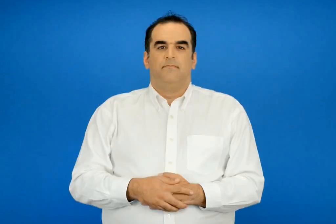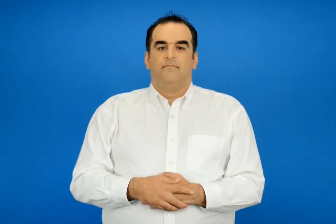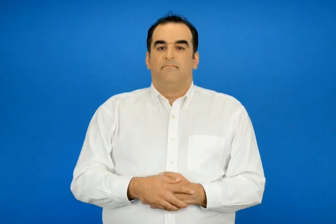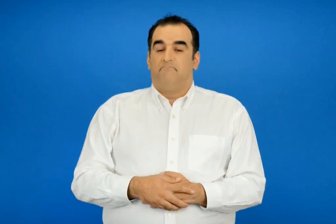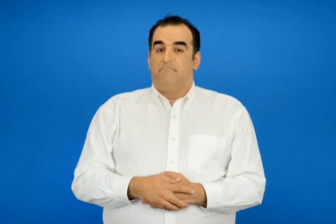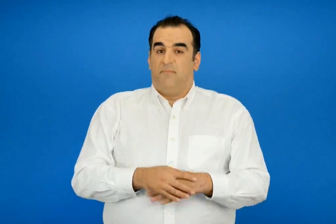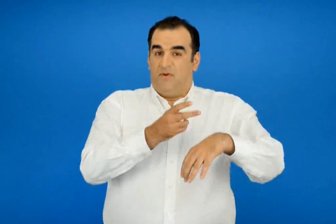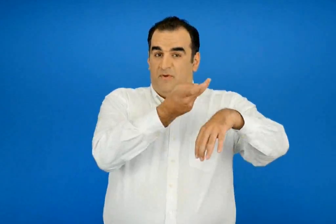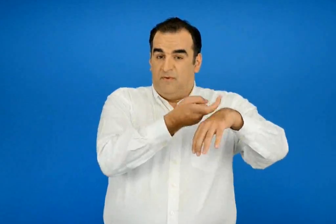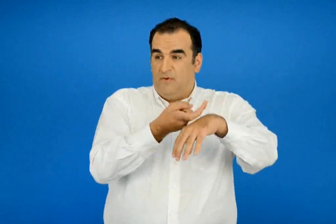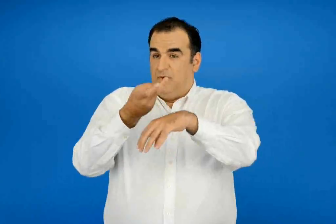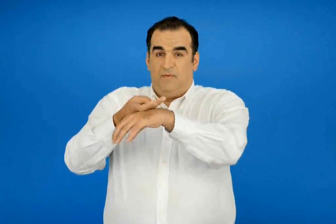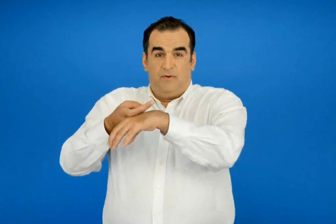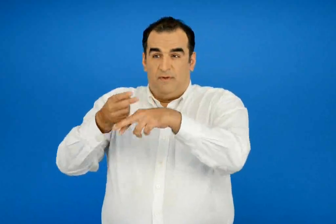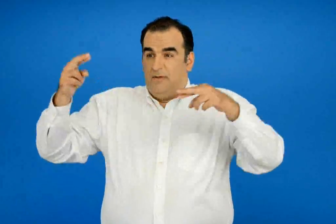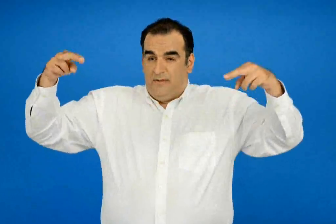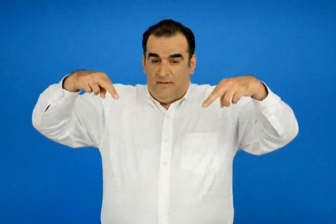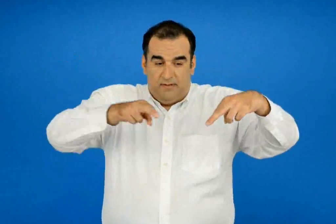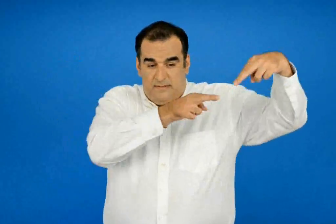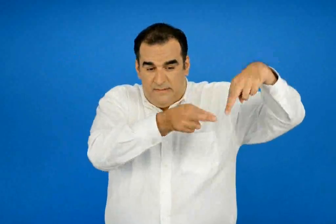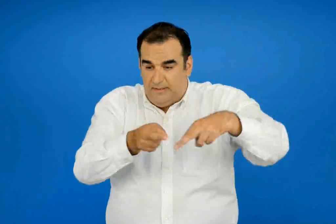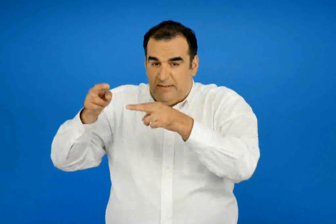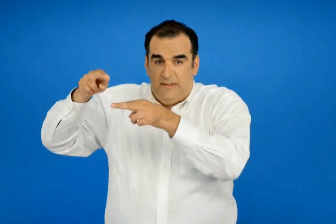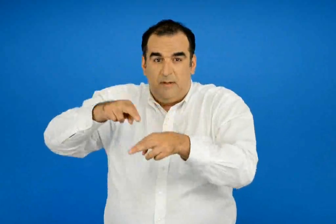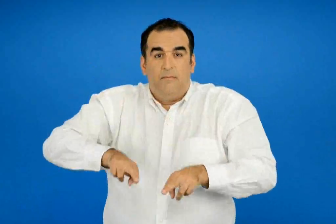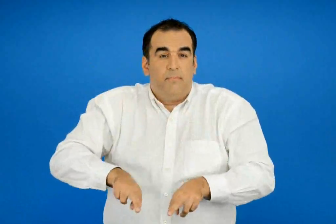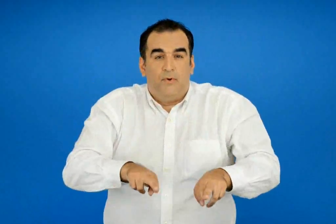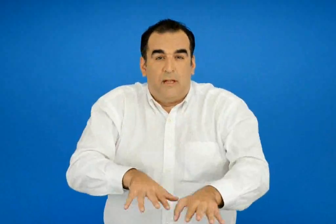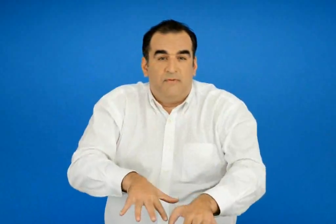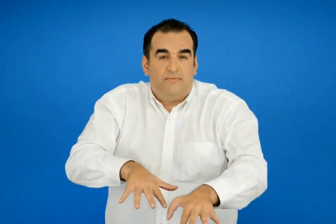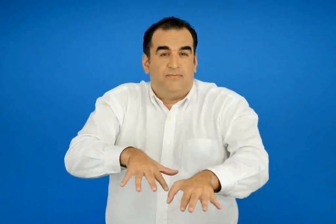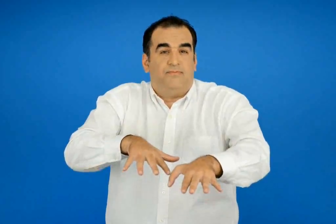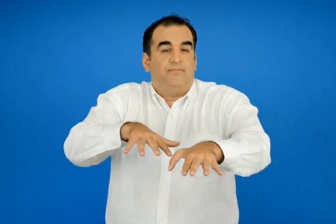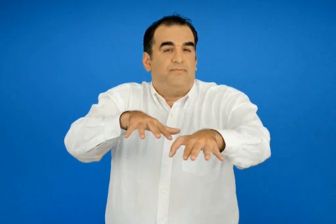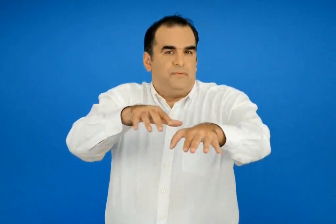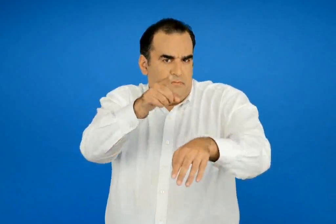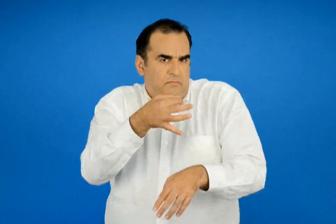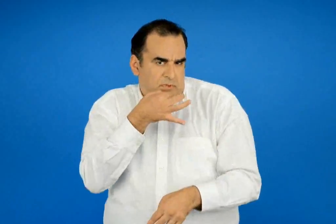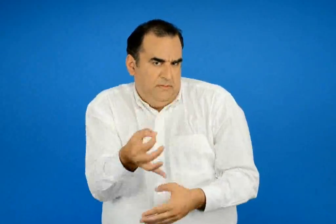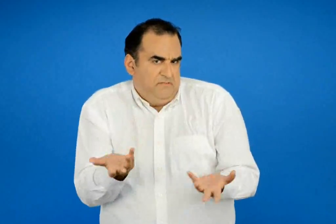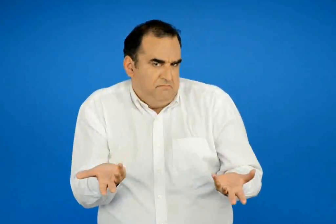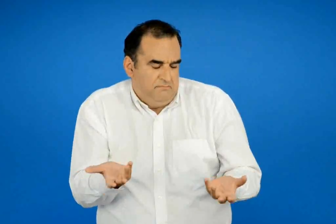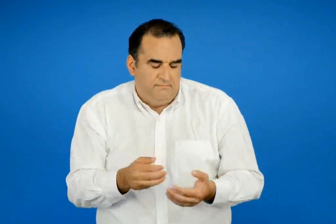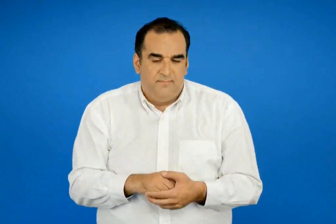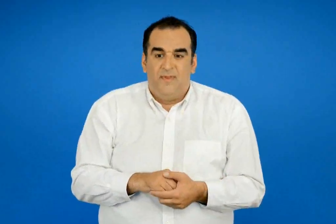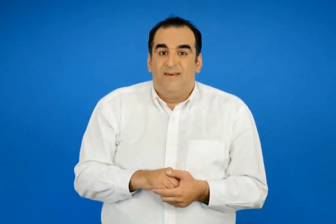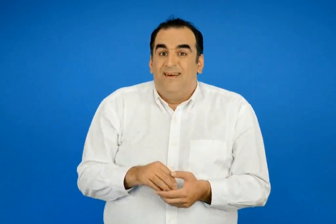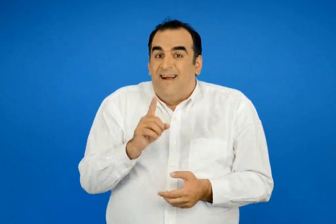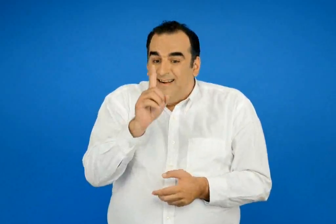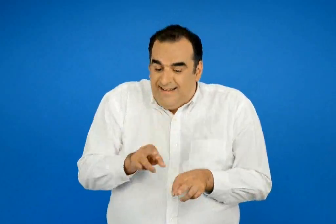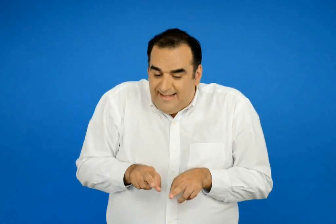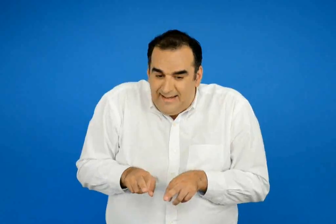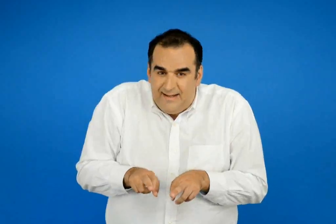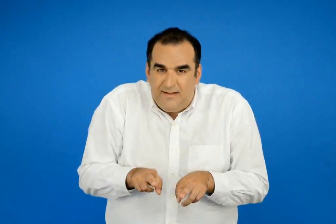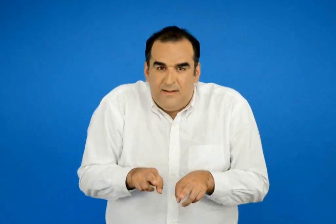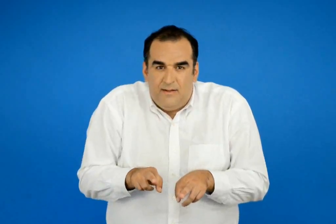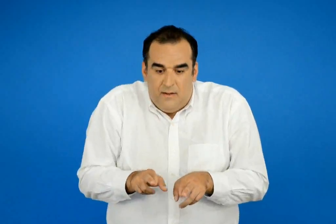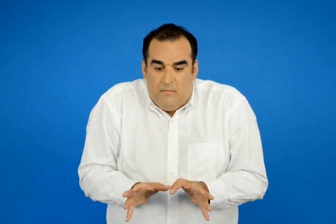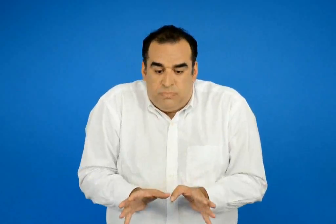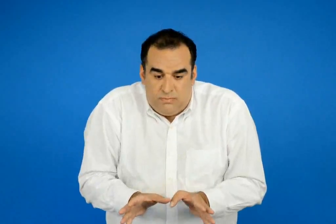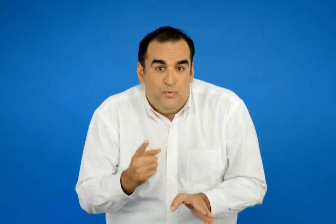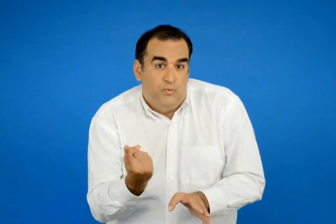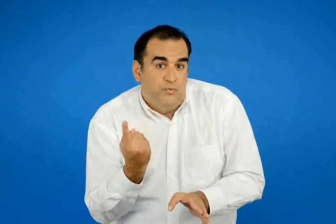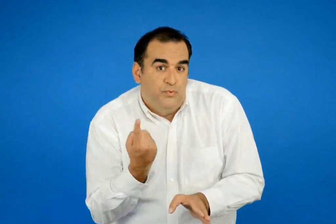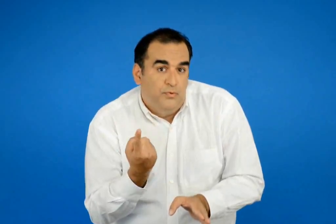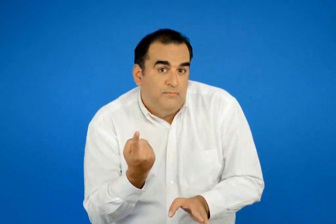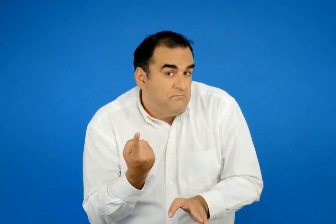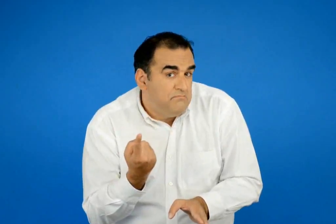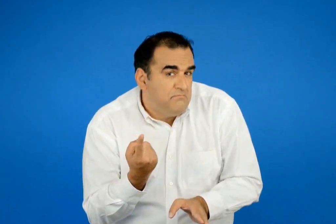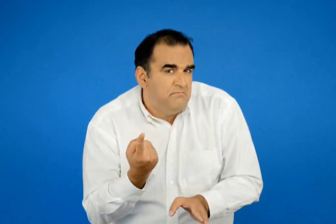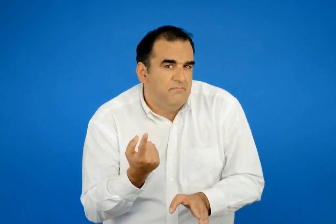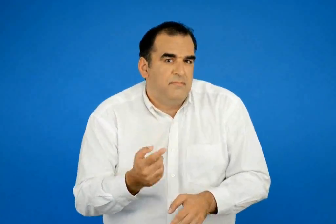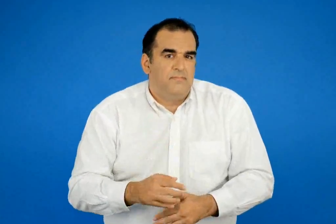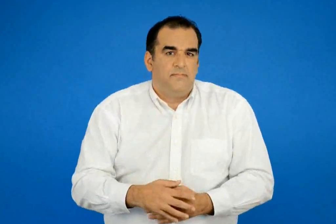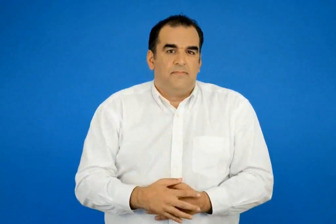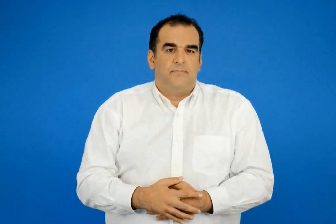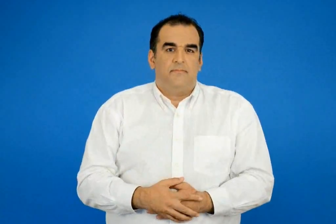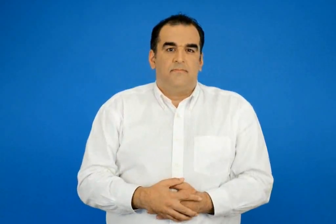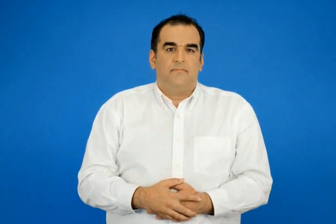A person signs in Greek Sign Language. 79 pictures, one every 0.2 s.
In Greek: είπες πως τα ρυάκια γεμίζουν τον ποταμό κατεβαίνοντας από τα βουνοπλάγια ένα ρυάκι δεν παίρνει στο δρόμο του οτιδήποτε βρει ;
